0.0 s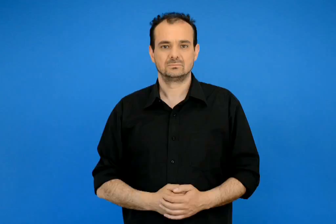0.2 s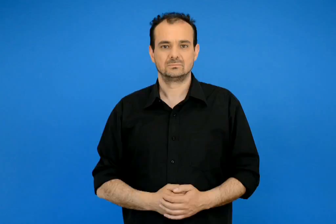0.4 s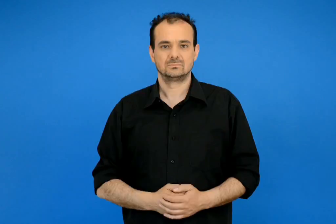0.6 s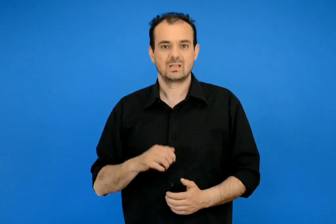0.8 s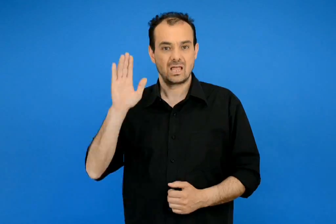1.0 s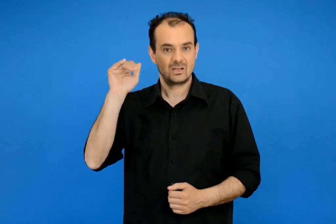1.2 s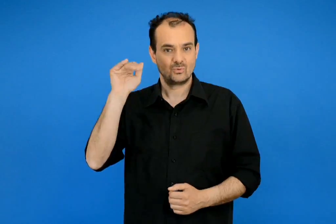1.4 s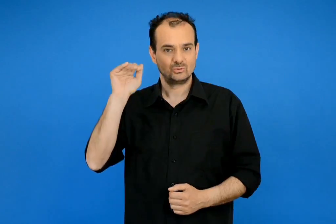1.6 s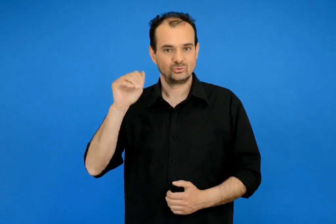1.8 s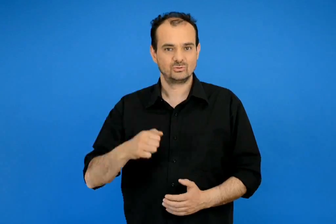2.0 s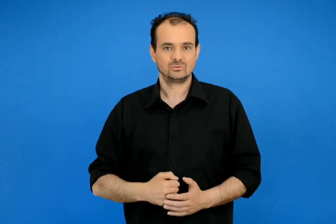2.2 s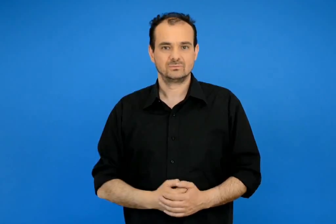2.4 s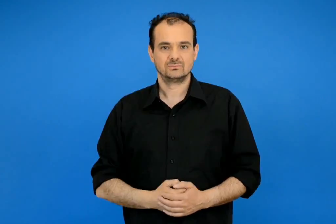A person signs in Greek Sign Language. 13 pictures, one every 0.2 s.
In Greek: ιούλιος
